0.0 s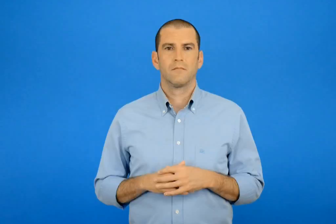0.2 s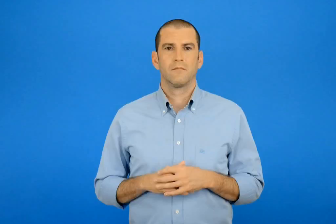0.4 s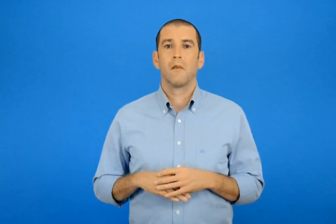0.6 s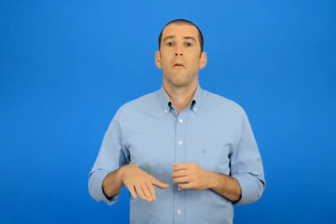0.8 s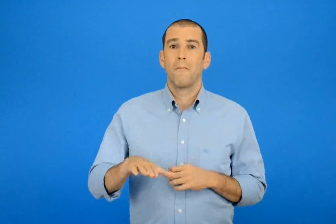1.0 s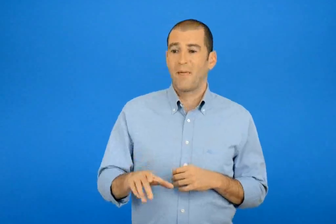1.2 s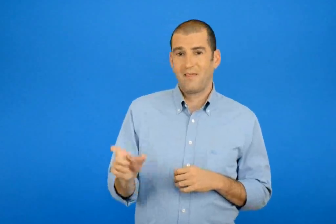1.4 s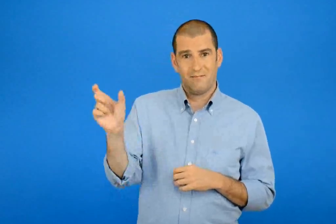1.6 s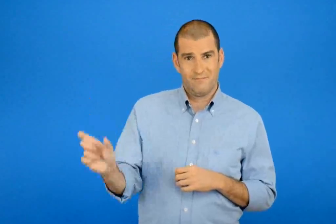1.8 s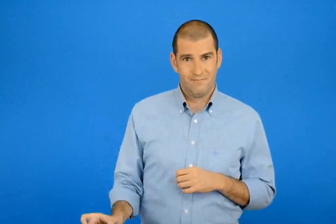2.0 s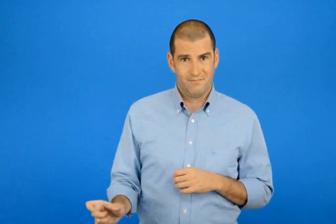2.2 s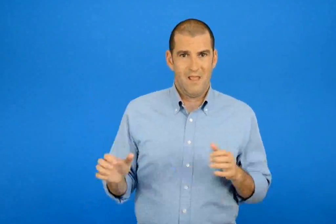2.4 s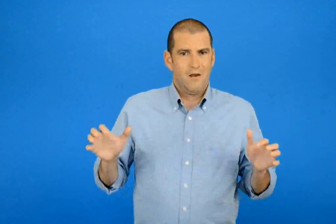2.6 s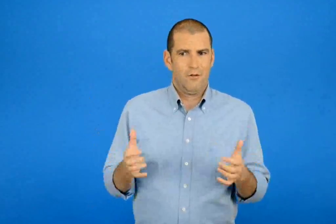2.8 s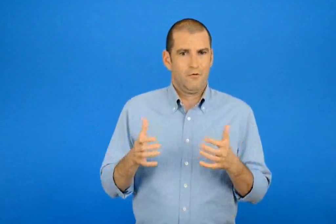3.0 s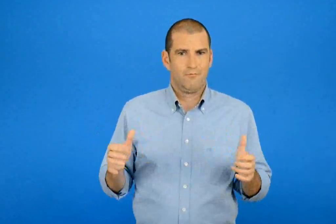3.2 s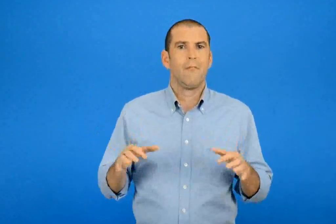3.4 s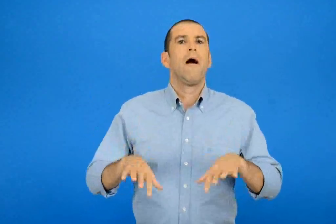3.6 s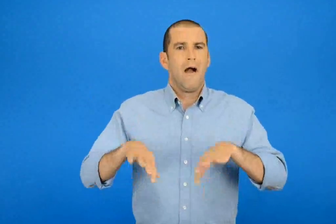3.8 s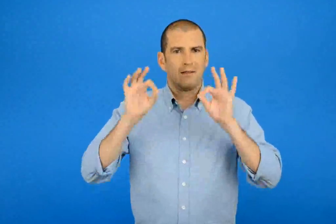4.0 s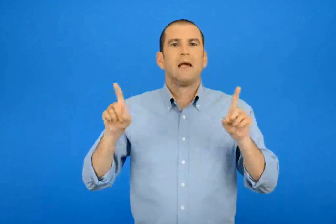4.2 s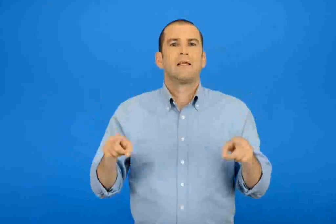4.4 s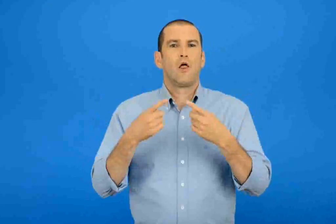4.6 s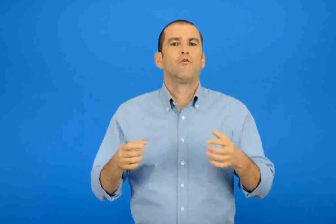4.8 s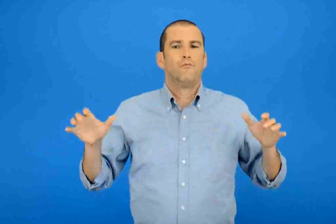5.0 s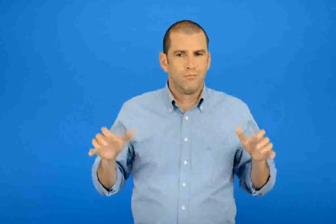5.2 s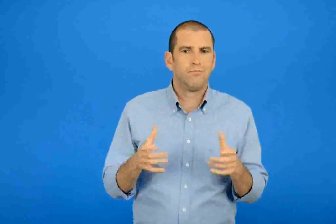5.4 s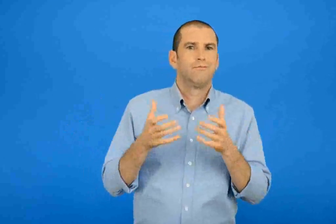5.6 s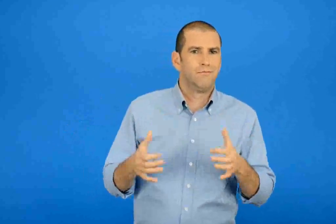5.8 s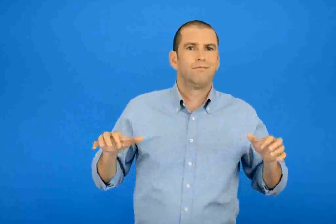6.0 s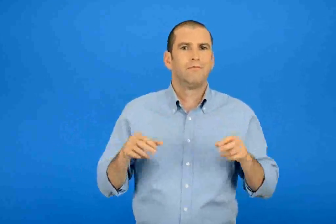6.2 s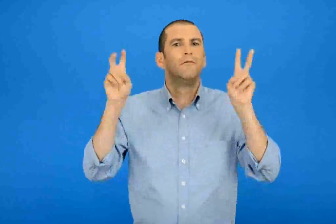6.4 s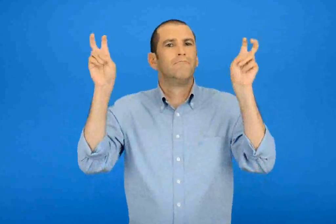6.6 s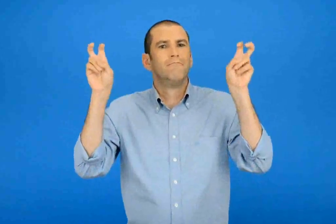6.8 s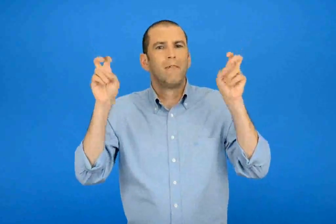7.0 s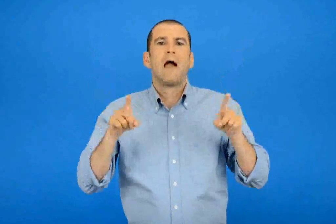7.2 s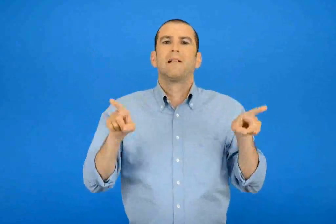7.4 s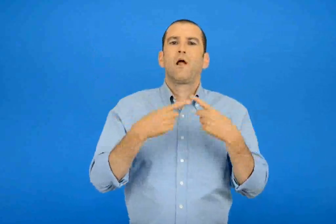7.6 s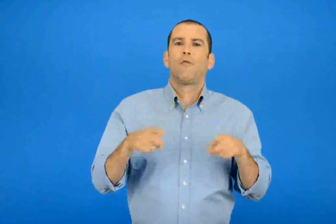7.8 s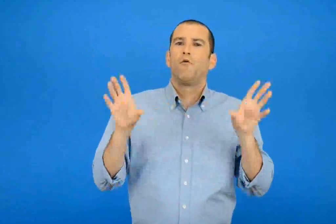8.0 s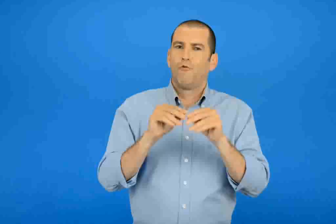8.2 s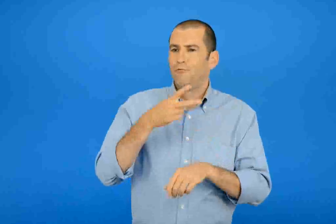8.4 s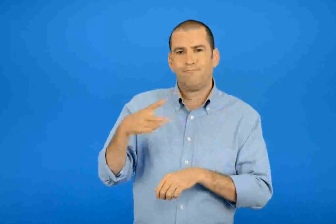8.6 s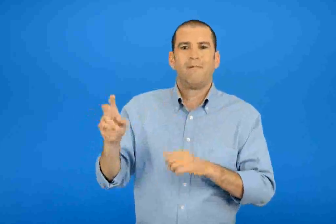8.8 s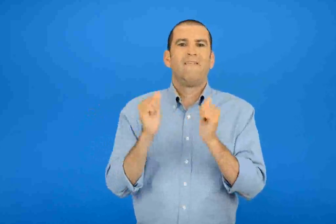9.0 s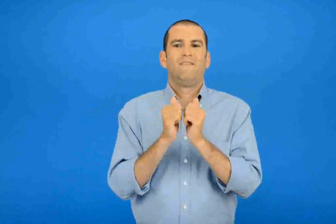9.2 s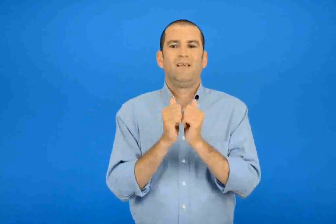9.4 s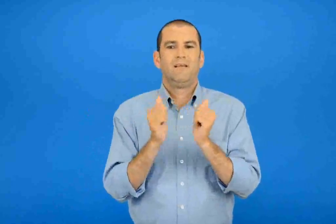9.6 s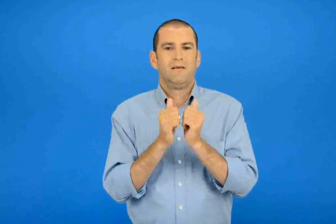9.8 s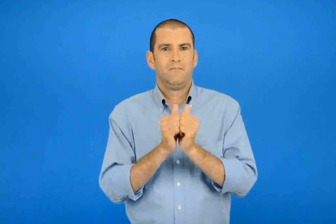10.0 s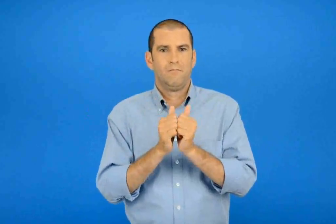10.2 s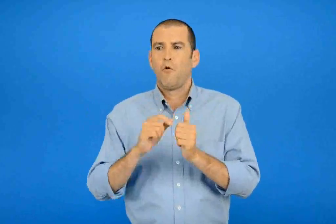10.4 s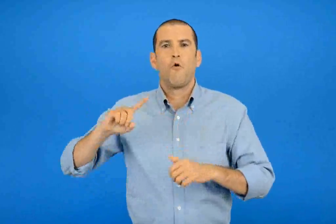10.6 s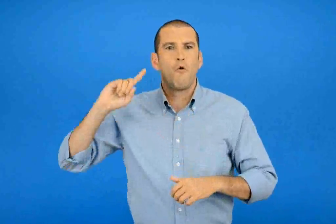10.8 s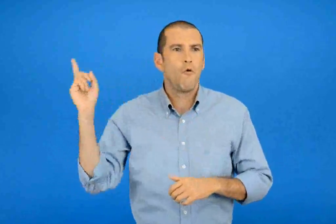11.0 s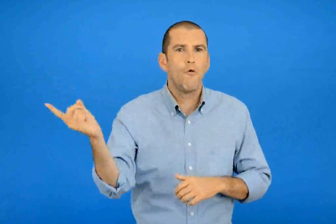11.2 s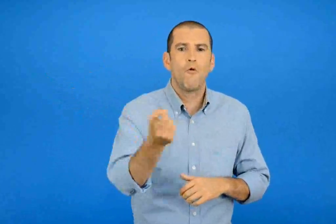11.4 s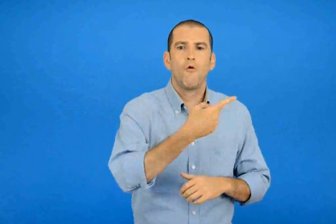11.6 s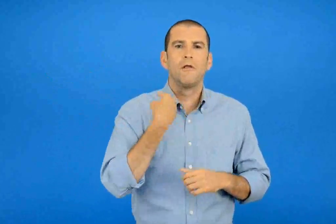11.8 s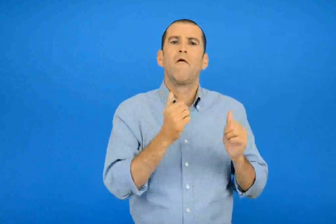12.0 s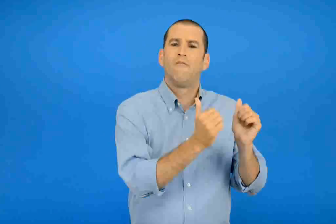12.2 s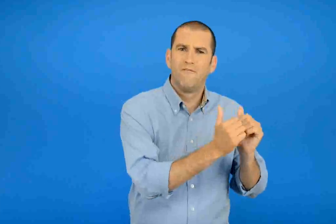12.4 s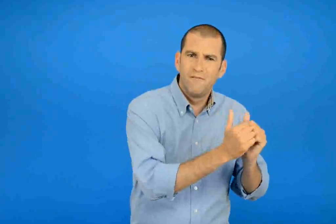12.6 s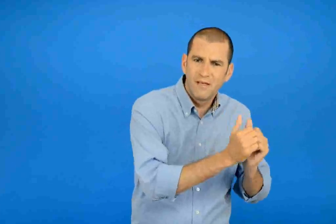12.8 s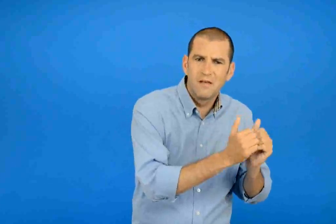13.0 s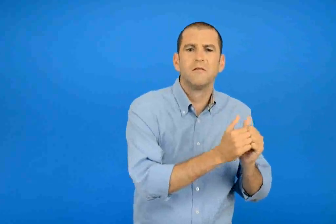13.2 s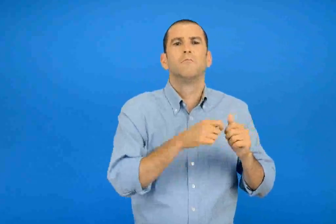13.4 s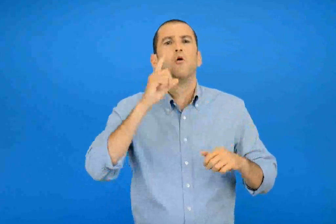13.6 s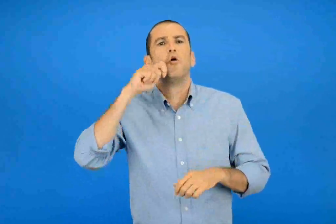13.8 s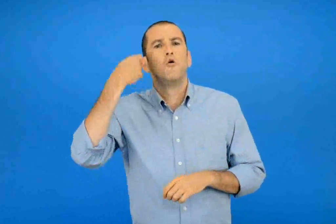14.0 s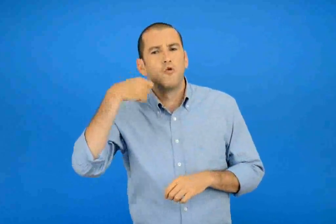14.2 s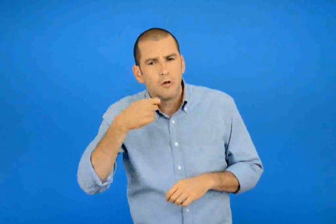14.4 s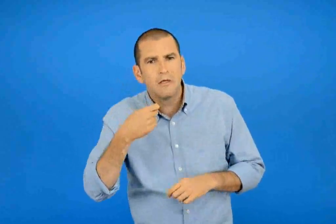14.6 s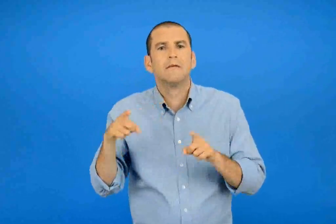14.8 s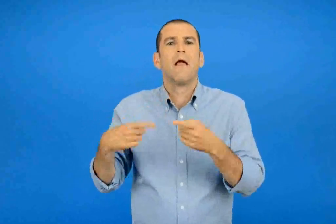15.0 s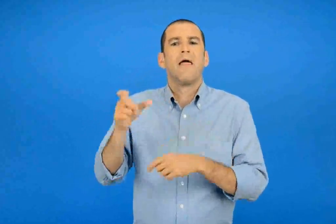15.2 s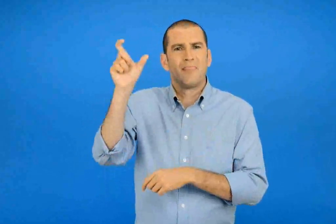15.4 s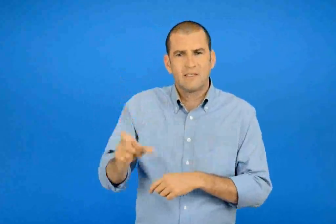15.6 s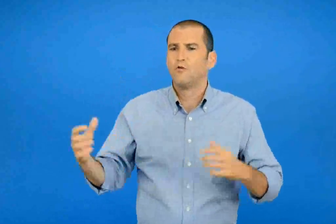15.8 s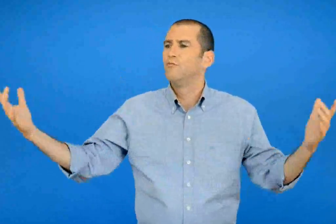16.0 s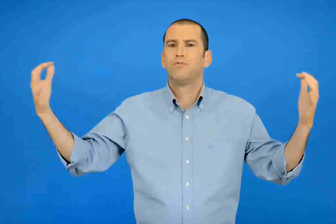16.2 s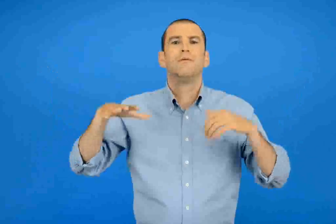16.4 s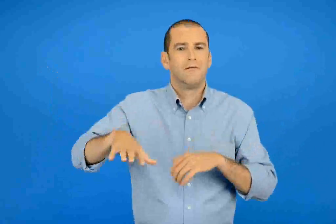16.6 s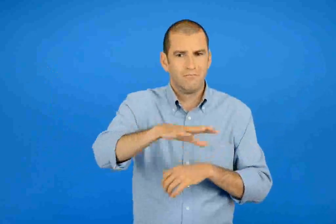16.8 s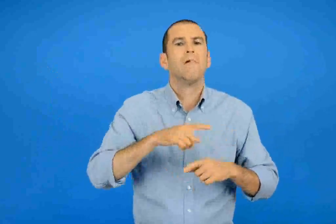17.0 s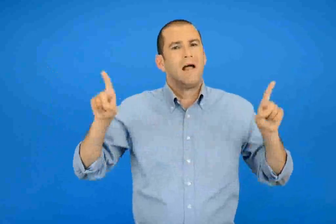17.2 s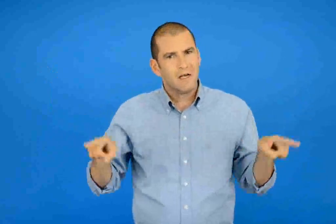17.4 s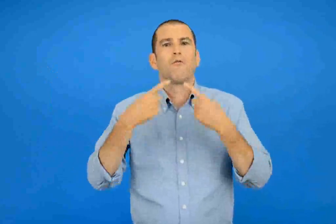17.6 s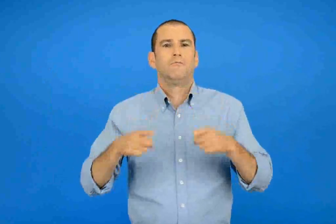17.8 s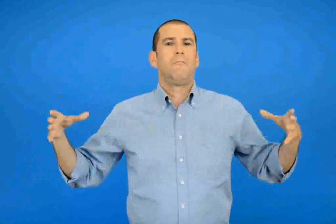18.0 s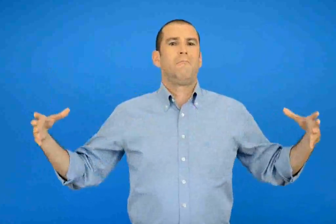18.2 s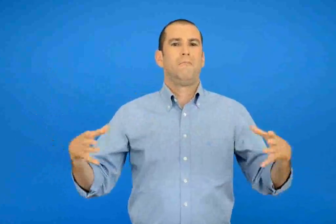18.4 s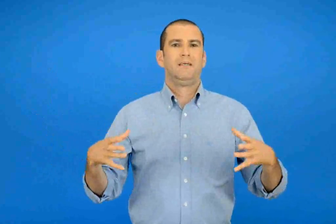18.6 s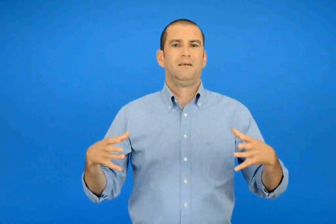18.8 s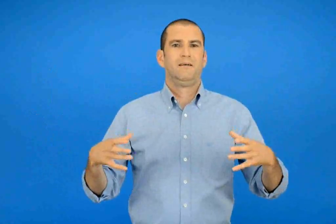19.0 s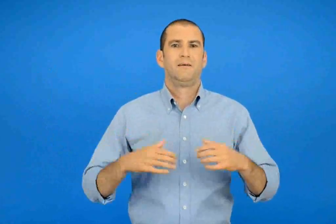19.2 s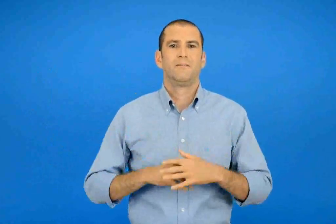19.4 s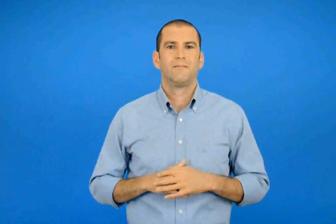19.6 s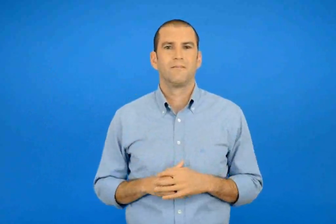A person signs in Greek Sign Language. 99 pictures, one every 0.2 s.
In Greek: το παιδί με το ακορντεόν άρχισε να παίζει το τραγούδι τους το τραγούδι της φίλιας και μαζί του τραγουδούσαν οι φίλοι του οι γονείς του ο δάσκαλος του κι όλοι όσοι βρίσκονταν εκεί
